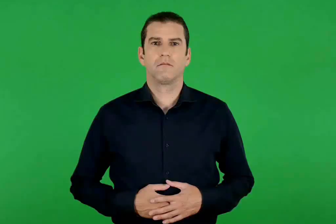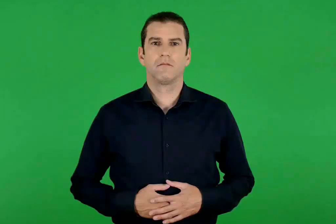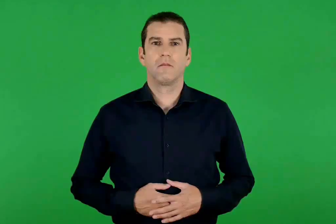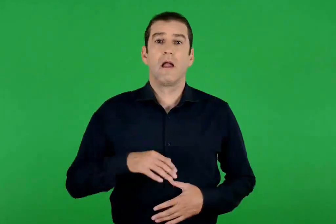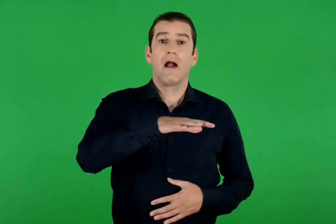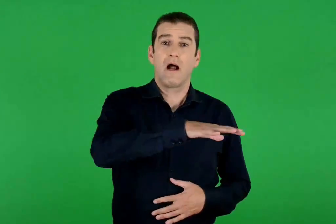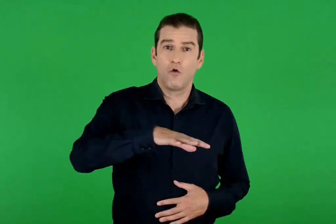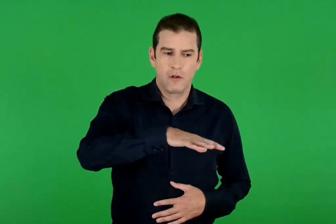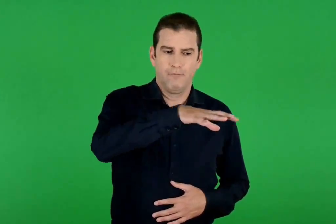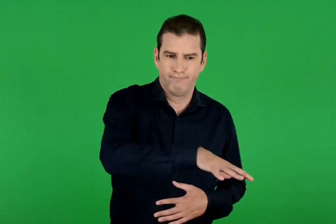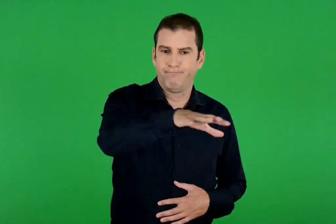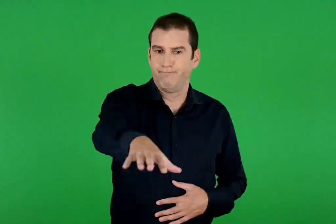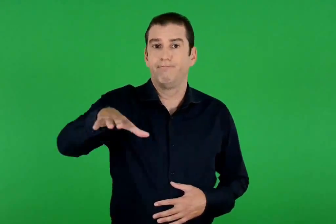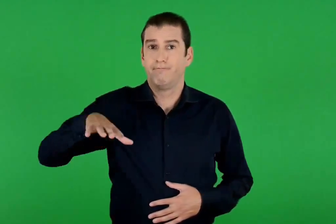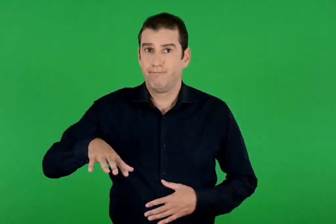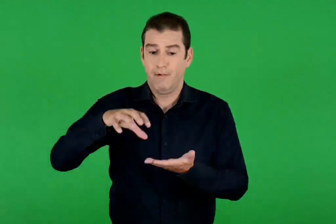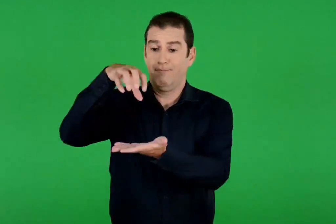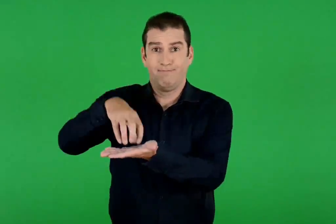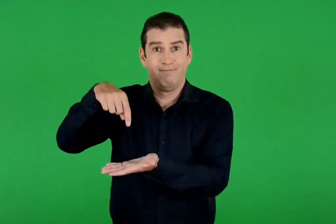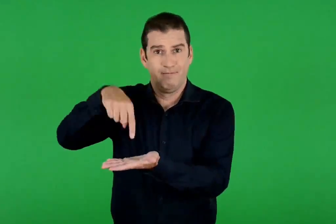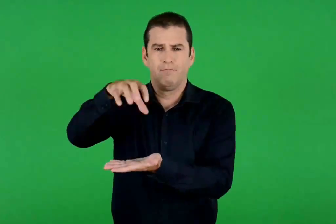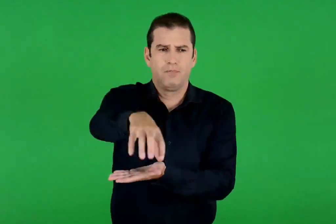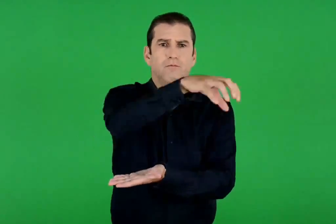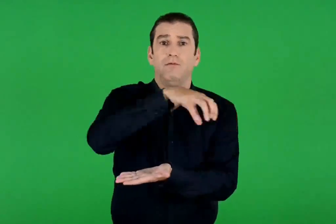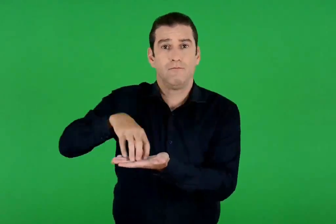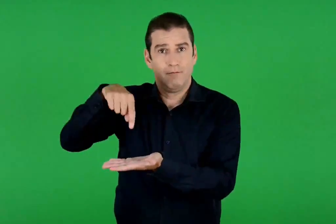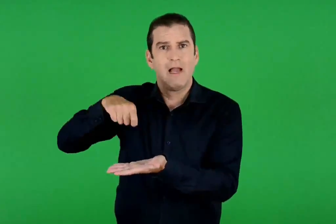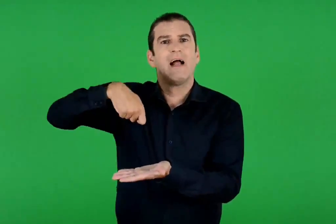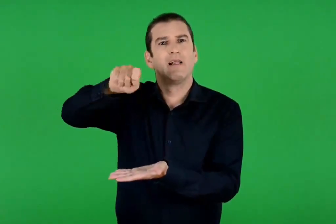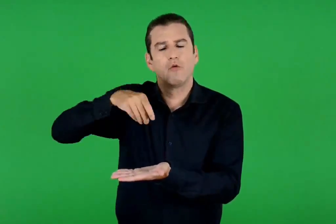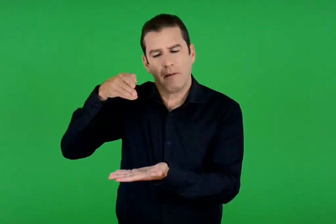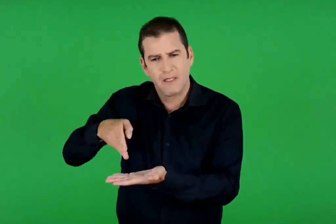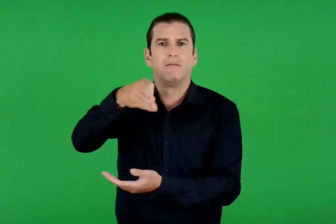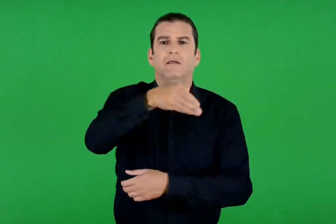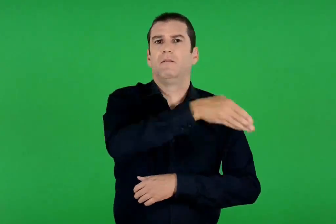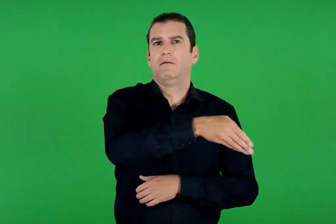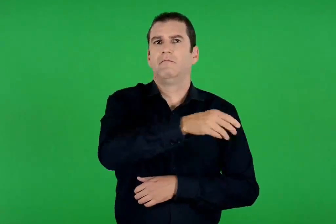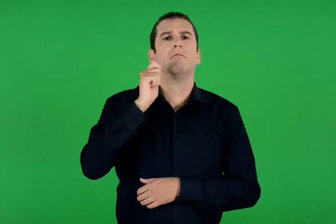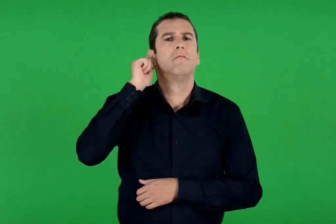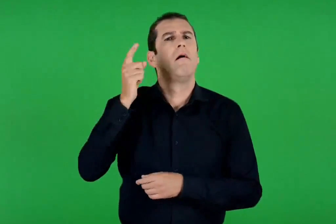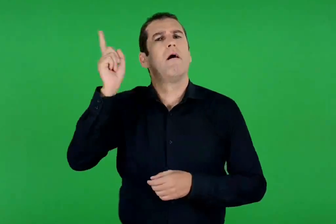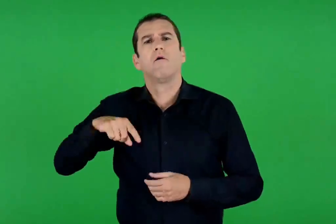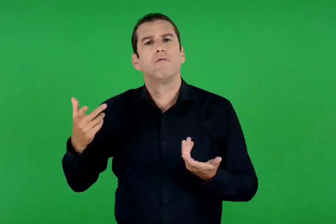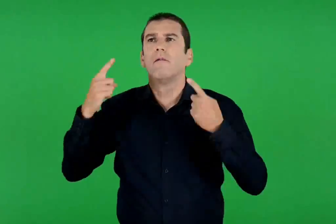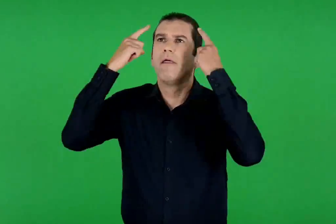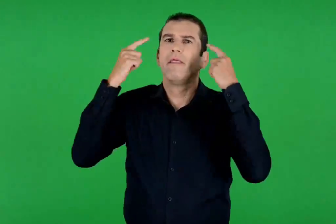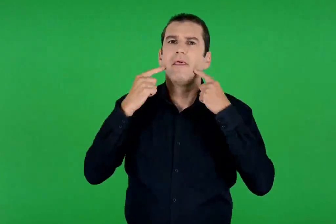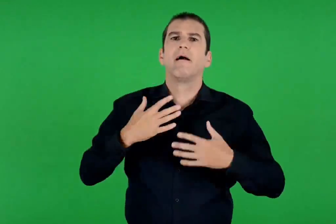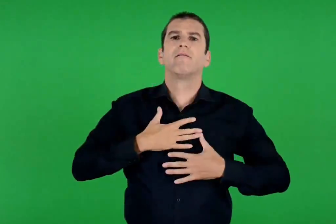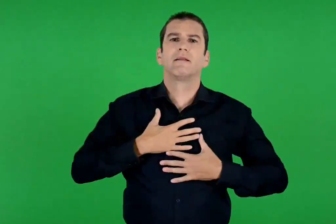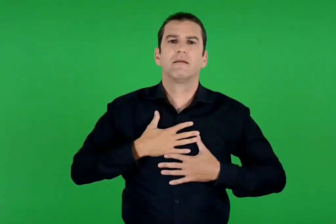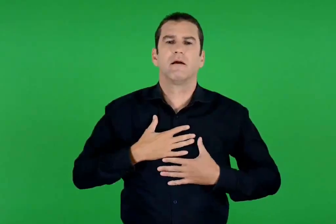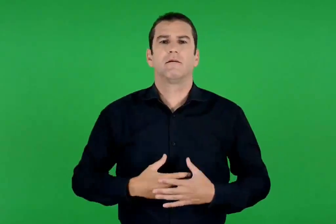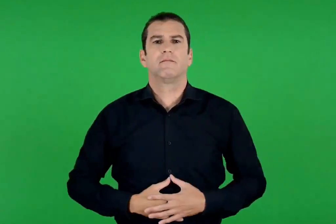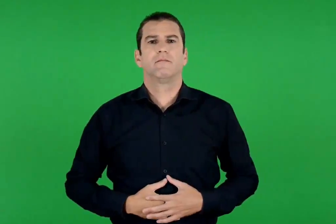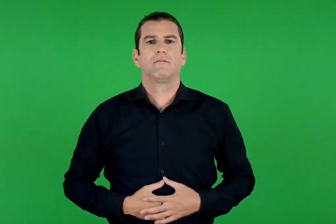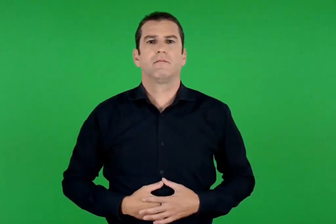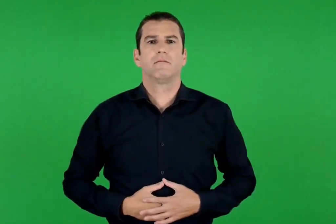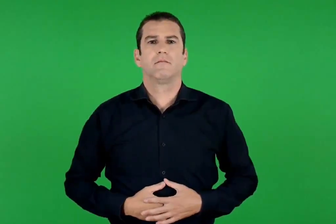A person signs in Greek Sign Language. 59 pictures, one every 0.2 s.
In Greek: η θεία λειτουργία γίνεται στον ναό της κάθε ενορίας. λέγεται και θεία ευχαριστία
